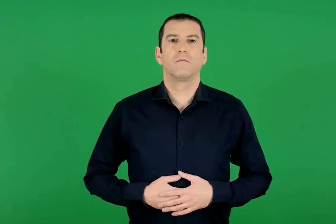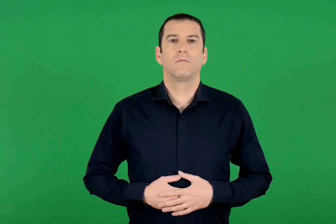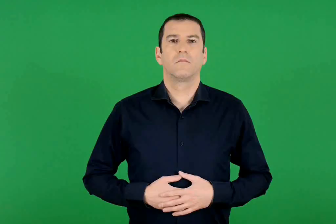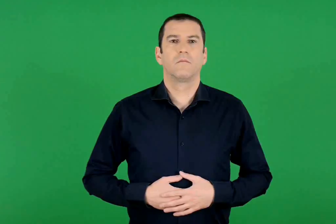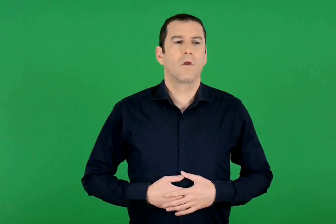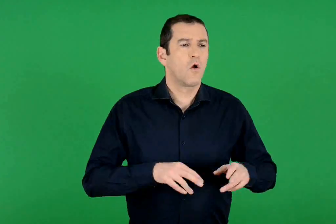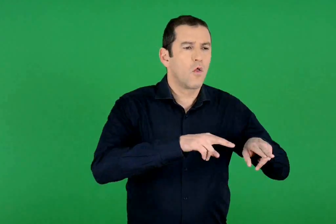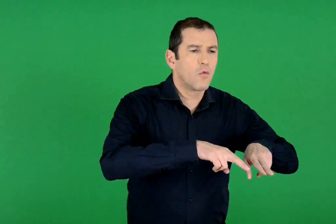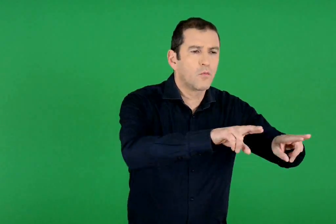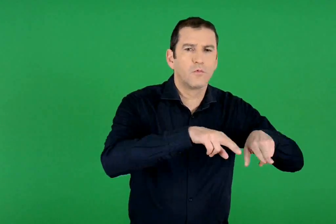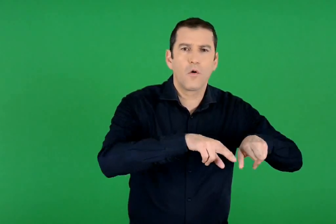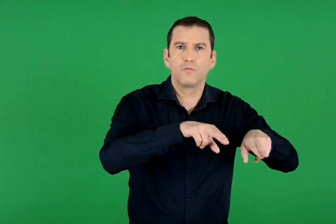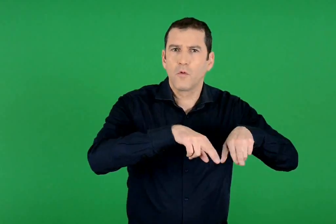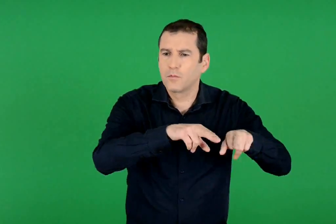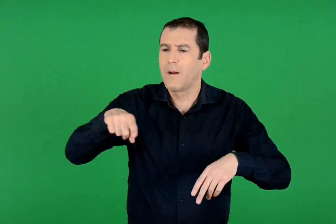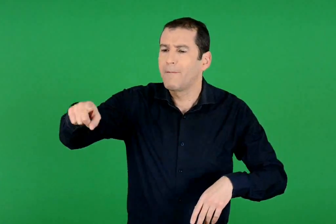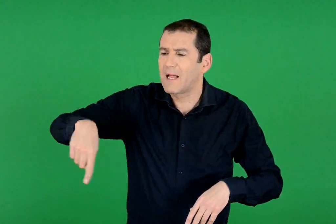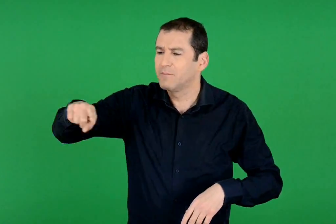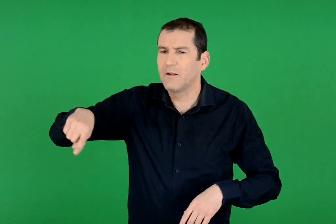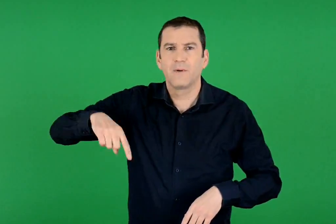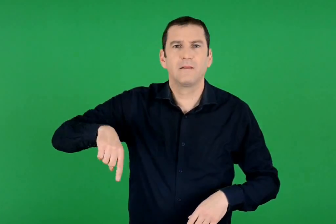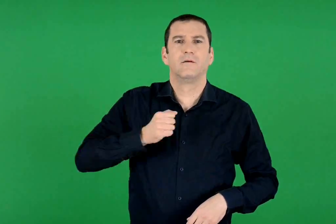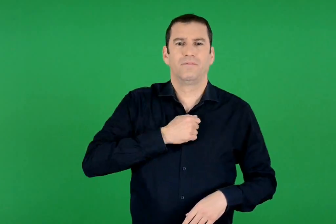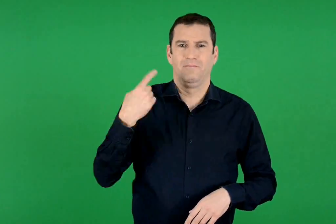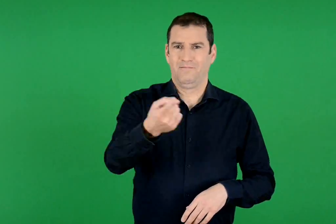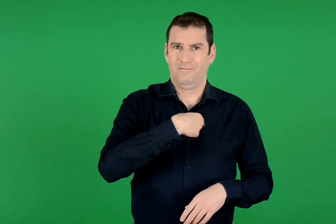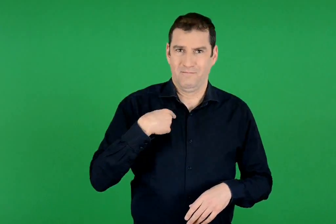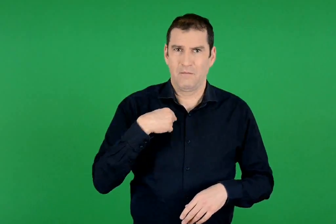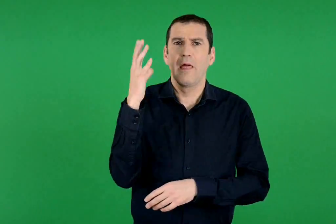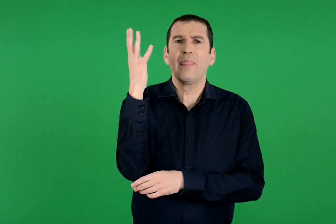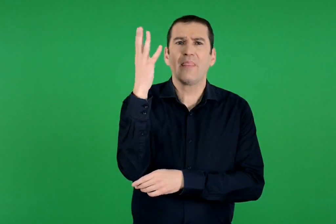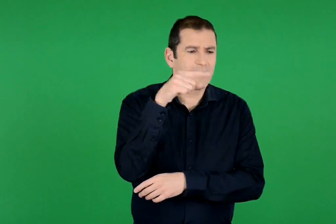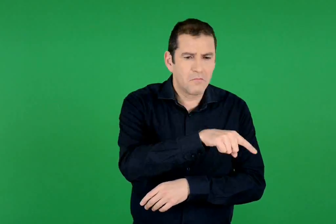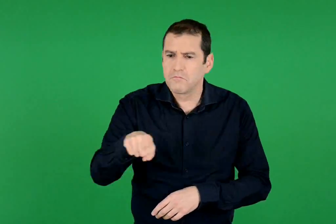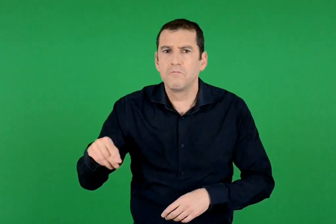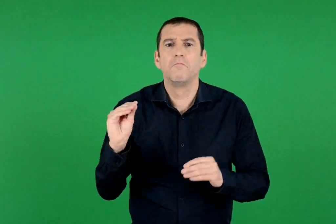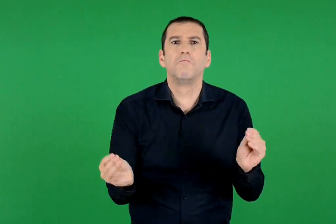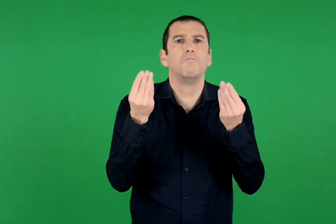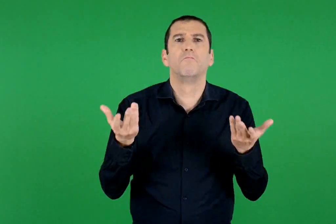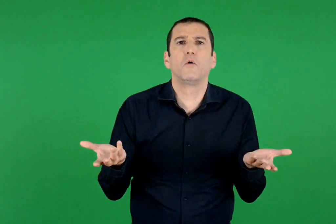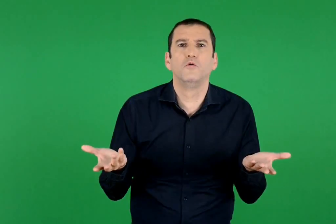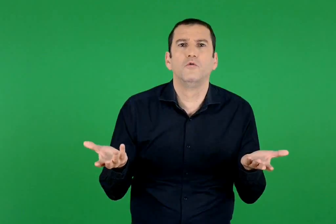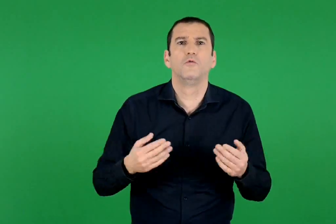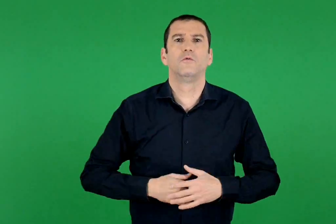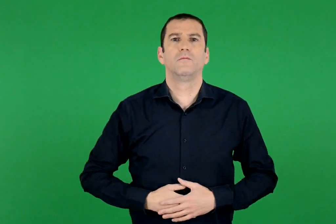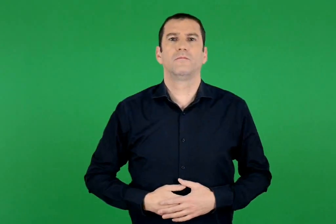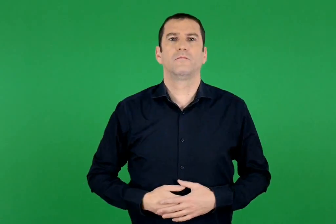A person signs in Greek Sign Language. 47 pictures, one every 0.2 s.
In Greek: πώς βρέθηκαν τα δέντρα στους δρόμους και στις πλατείες μας ;
